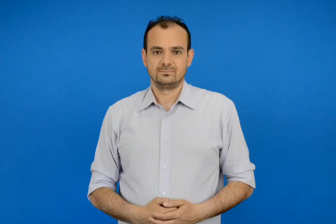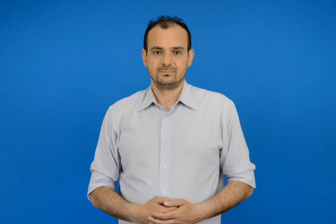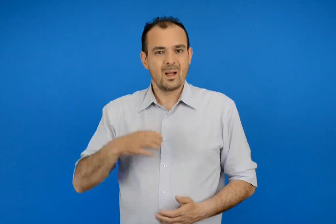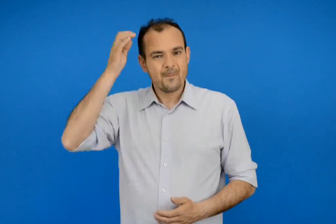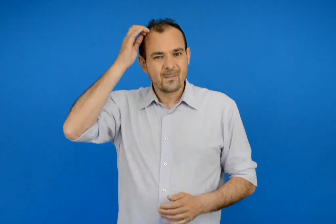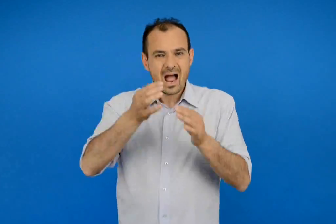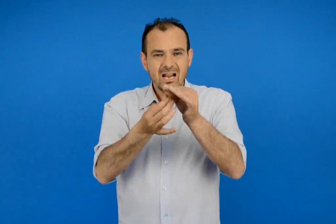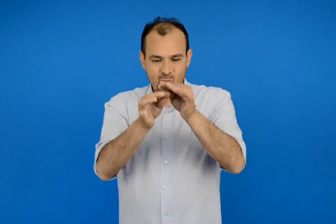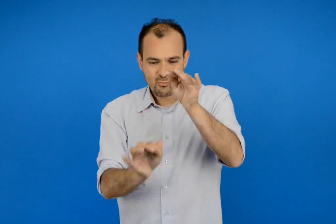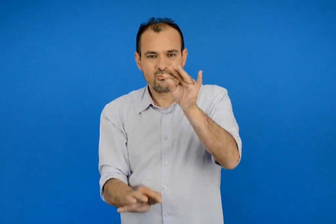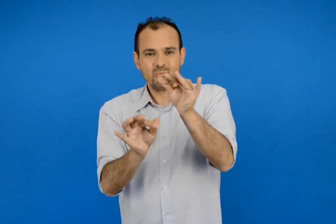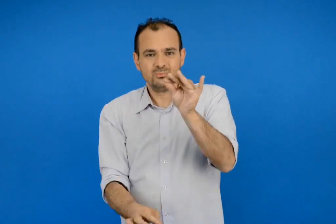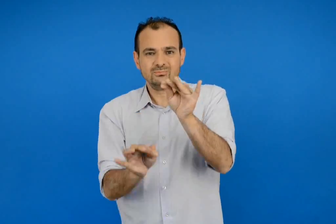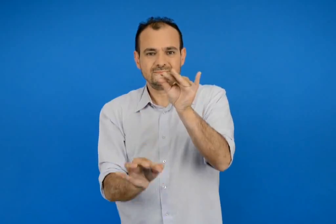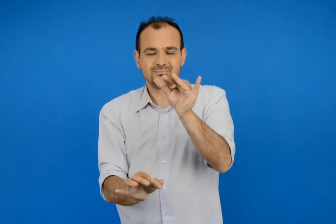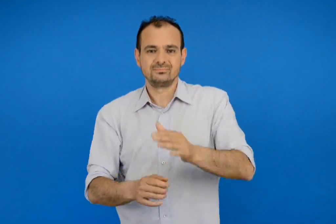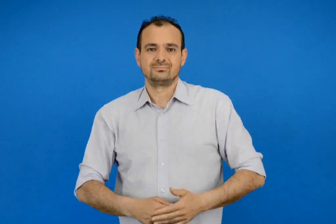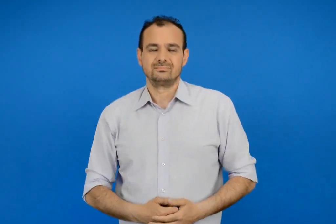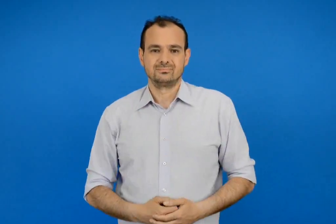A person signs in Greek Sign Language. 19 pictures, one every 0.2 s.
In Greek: μάλλινο
